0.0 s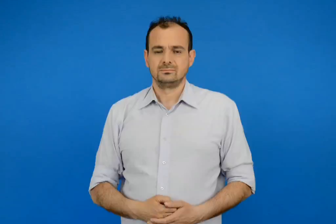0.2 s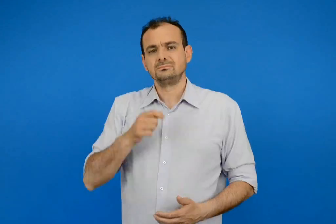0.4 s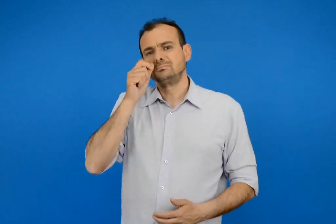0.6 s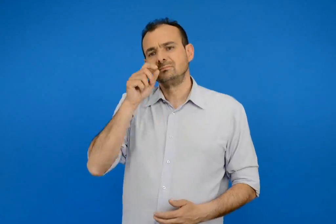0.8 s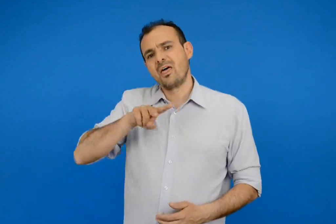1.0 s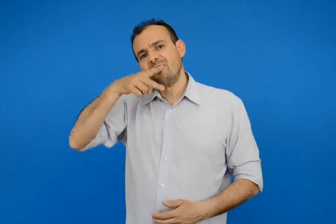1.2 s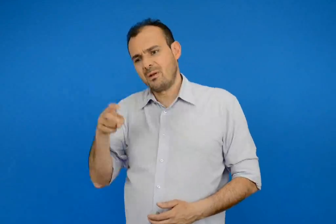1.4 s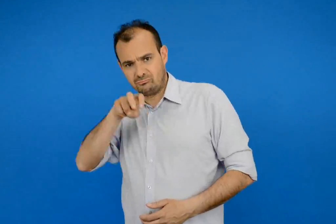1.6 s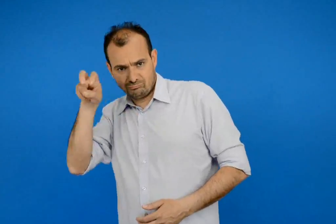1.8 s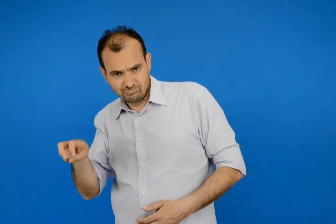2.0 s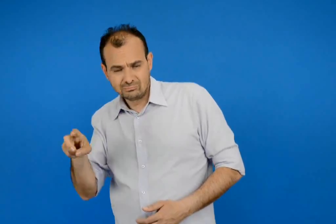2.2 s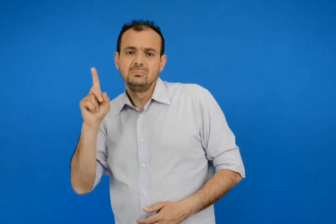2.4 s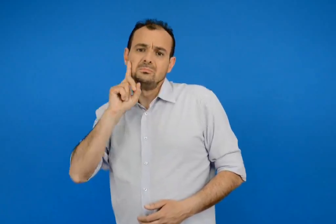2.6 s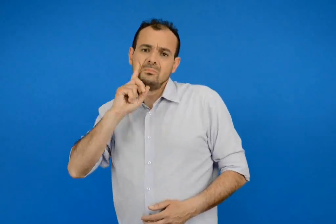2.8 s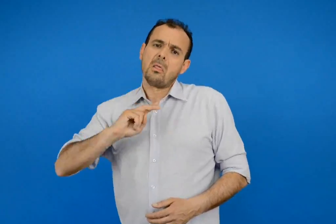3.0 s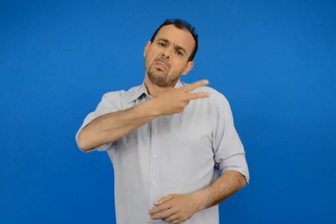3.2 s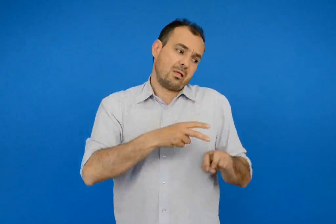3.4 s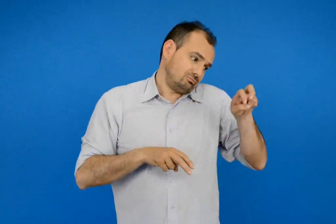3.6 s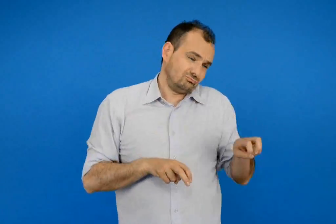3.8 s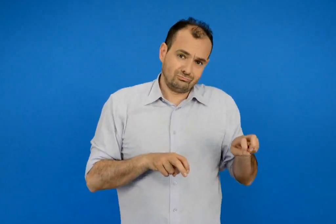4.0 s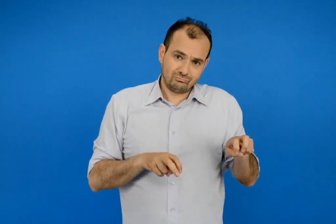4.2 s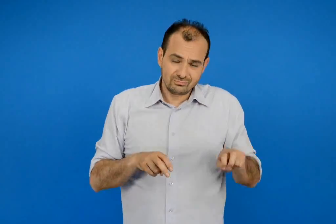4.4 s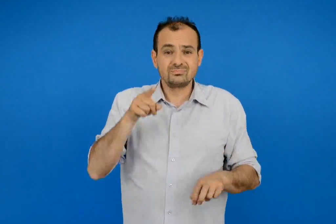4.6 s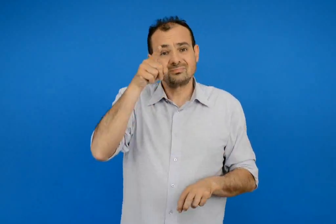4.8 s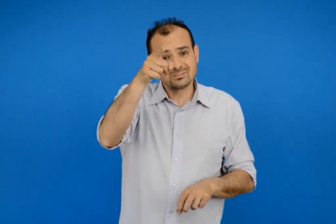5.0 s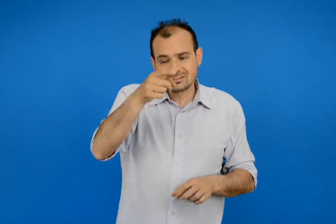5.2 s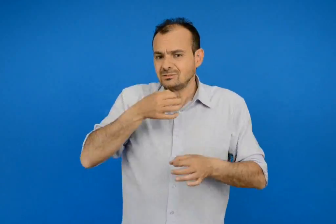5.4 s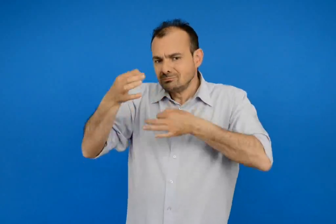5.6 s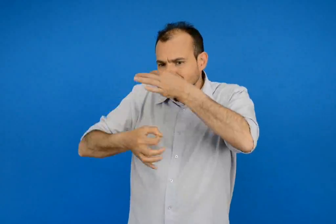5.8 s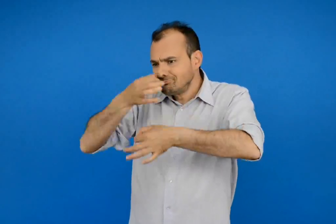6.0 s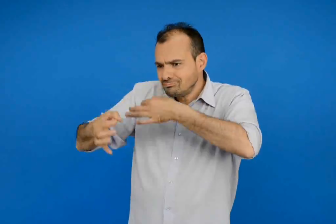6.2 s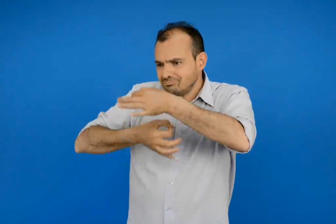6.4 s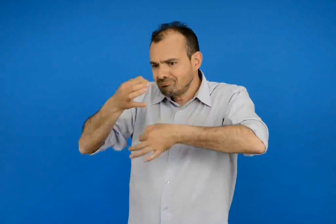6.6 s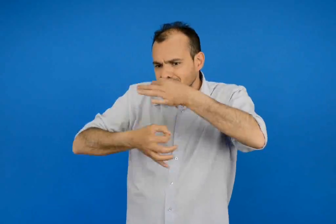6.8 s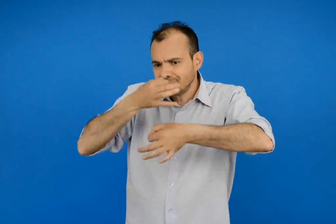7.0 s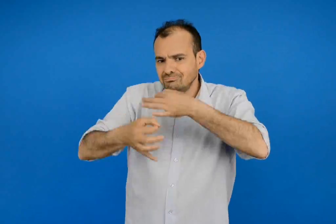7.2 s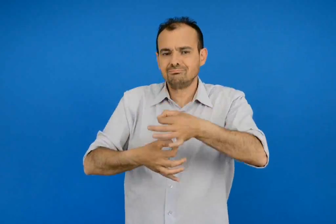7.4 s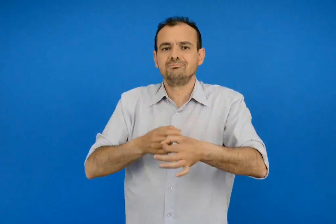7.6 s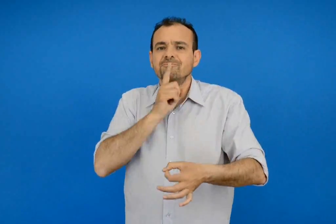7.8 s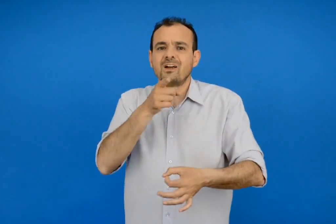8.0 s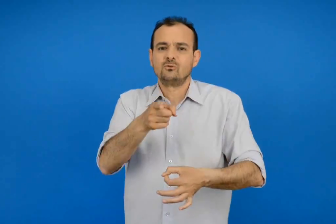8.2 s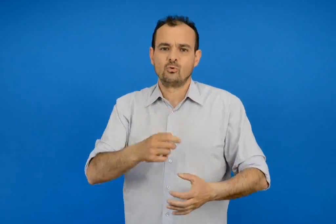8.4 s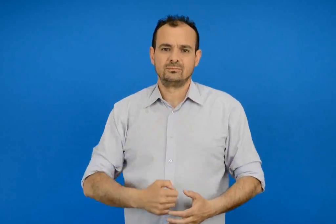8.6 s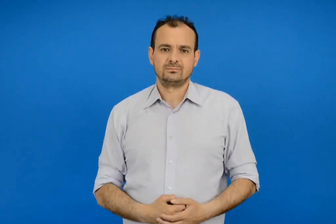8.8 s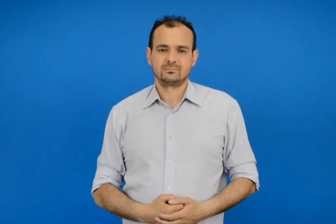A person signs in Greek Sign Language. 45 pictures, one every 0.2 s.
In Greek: μίλησε στο διπλανό η στη διπλανή σου για αυτό
